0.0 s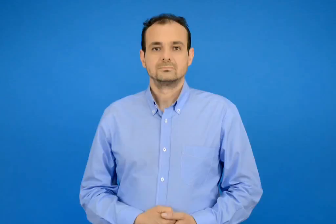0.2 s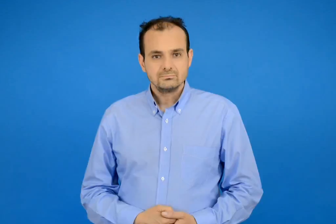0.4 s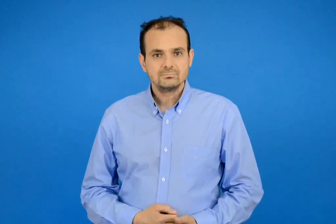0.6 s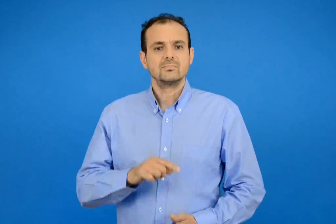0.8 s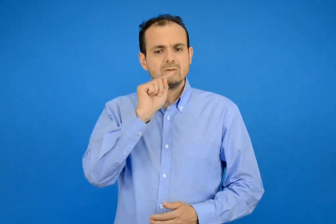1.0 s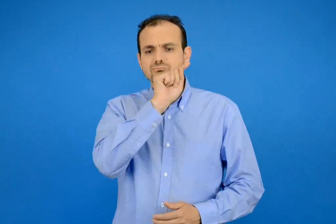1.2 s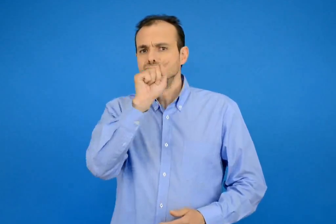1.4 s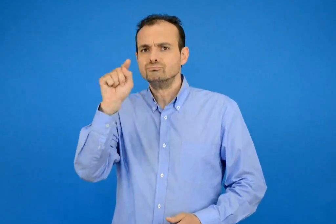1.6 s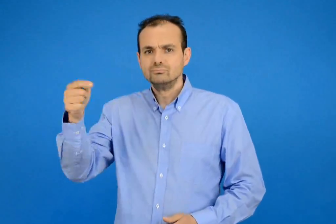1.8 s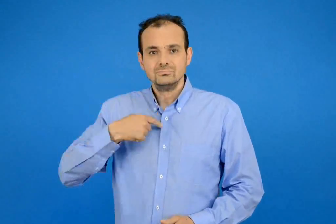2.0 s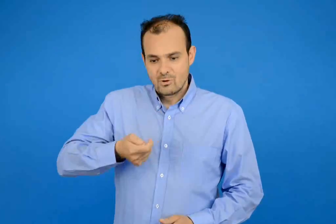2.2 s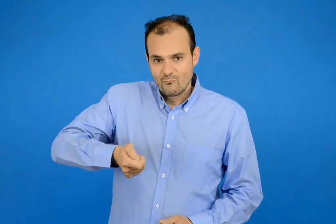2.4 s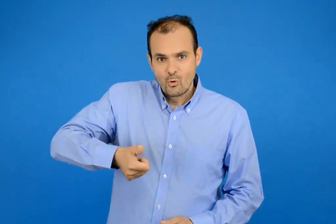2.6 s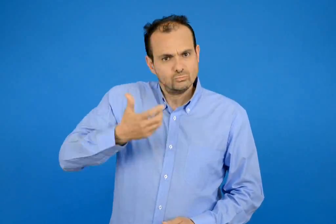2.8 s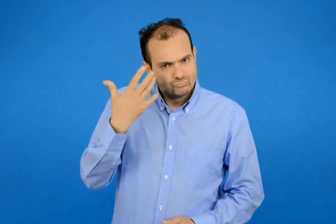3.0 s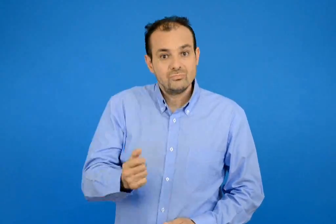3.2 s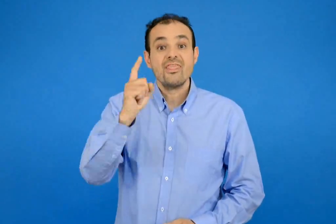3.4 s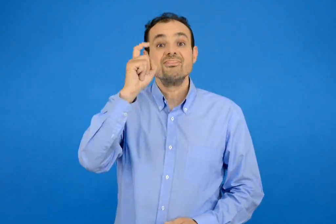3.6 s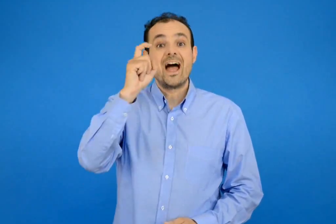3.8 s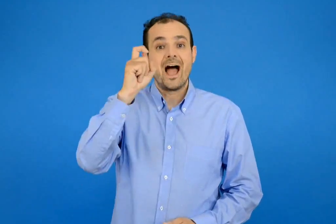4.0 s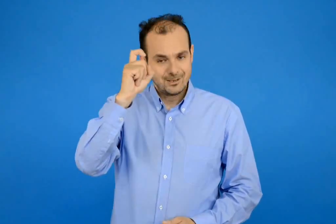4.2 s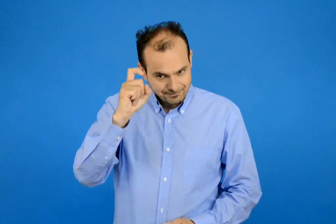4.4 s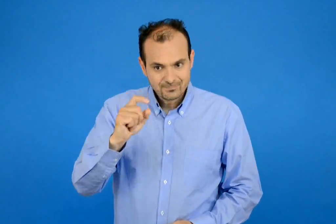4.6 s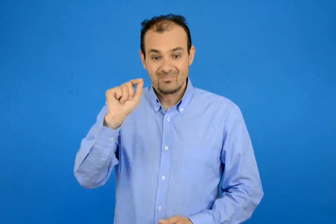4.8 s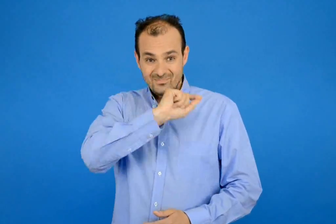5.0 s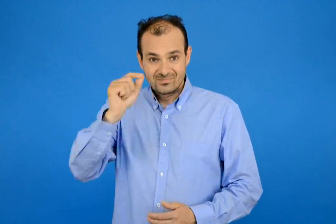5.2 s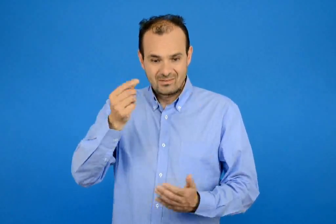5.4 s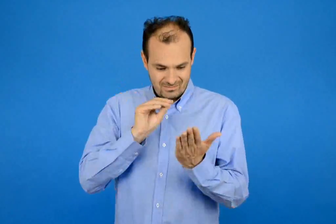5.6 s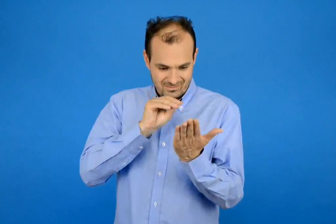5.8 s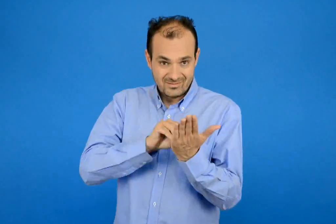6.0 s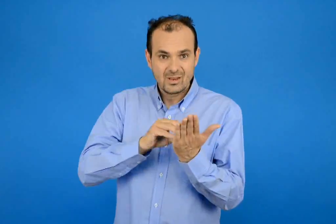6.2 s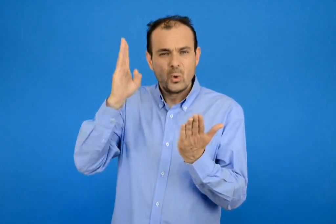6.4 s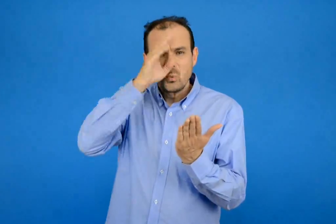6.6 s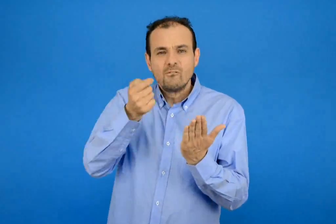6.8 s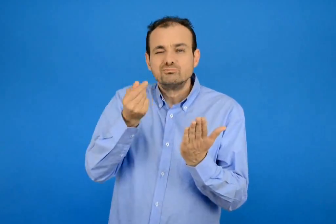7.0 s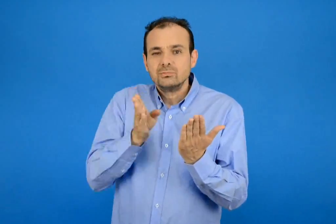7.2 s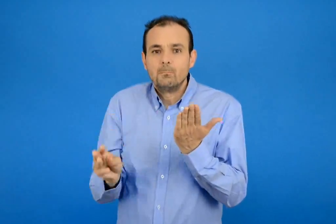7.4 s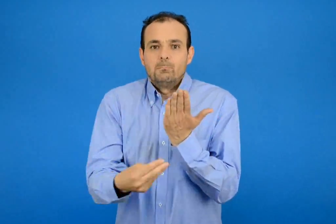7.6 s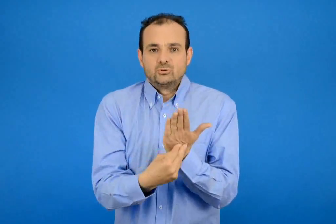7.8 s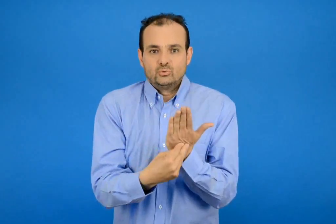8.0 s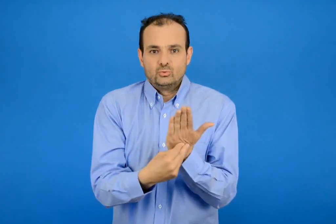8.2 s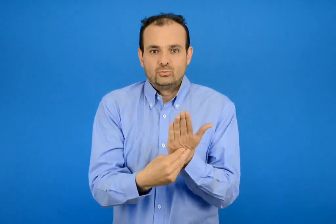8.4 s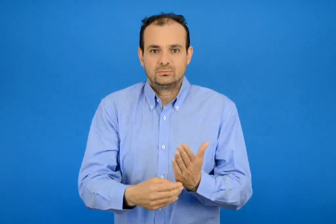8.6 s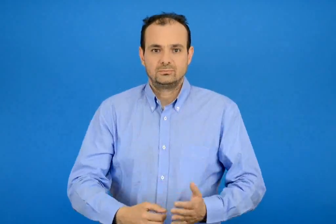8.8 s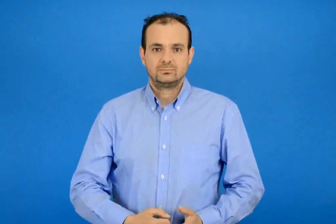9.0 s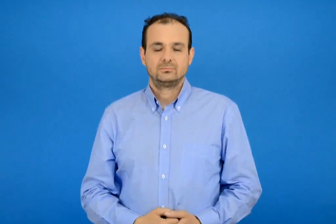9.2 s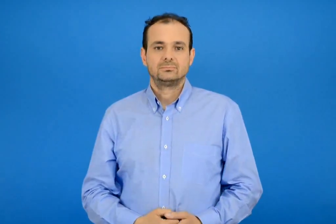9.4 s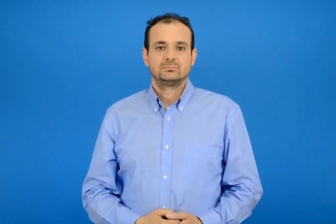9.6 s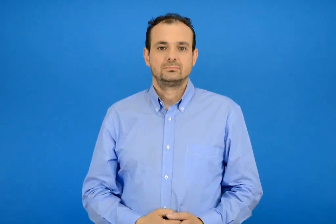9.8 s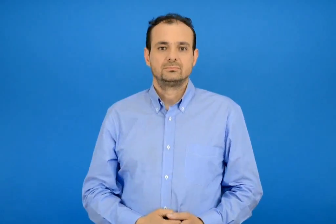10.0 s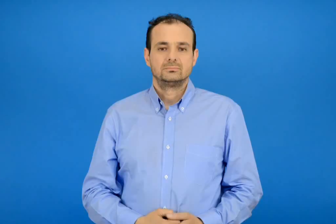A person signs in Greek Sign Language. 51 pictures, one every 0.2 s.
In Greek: κάθε φορά έχω 10 βόλους γράφω πόσους βόλους κρύβει το χέρι
